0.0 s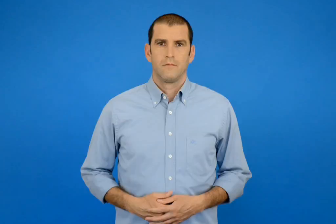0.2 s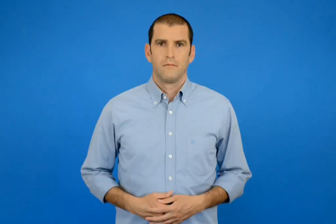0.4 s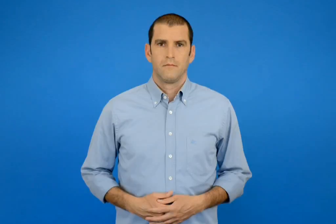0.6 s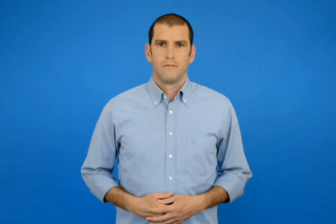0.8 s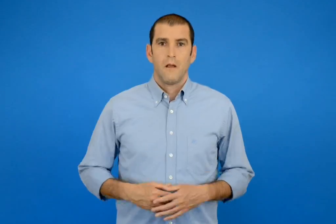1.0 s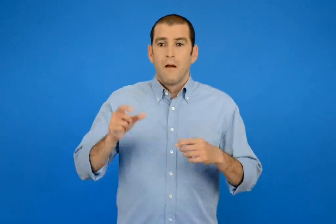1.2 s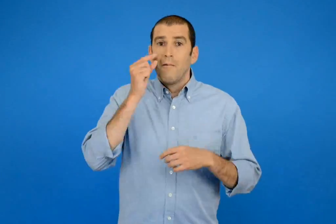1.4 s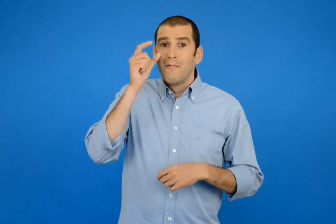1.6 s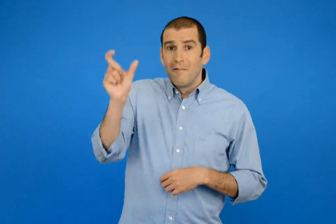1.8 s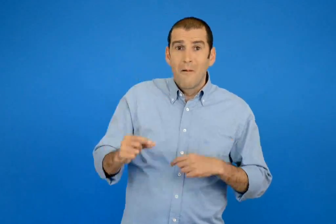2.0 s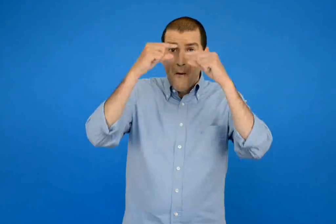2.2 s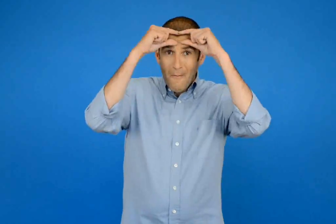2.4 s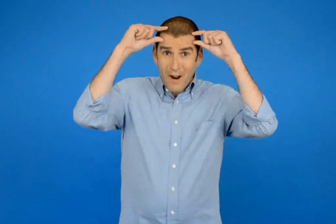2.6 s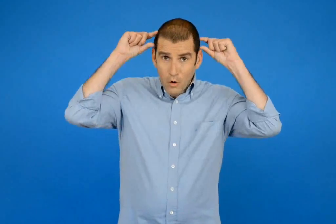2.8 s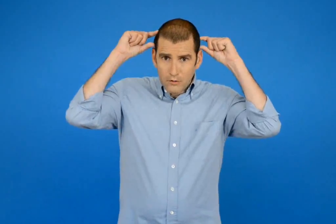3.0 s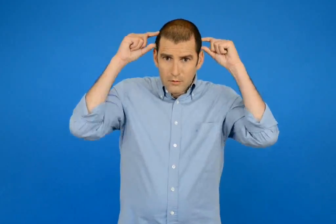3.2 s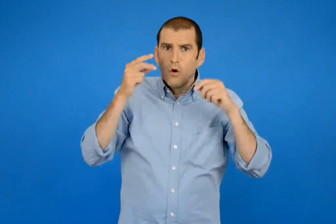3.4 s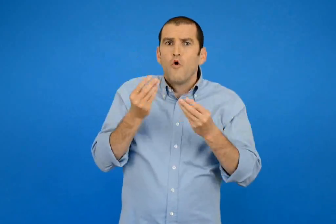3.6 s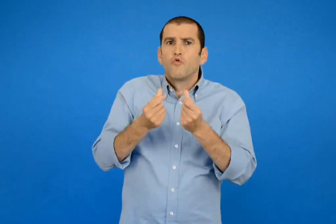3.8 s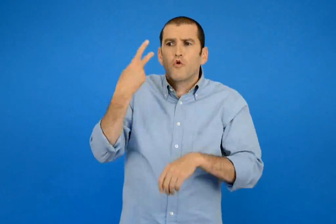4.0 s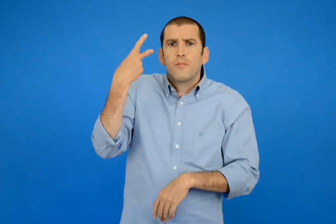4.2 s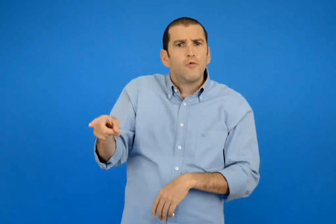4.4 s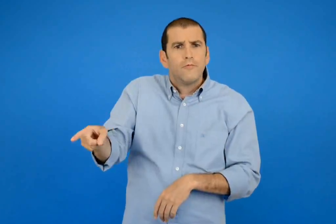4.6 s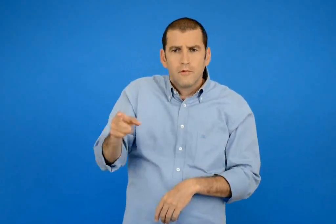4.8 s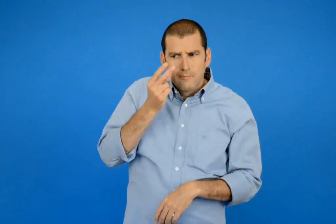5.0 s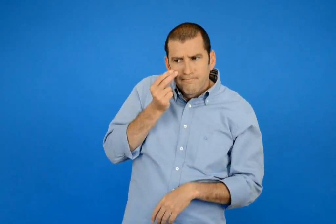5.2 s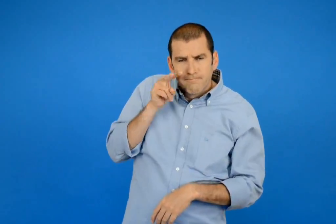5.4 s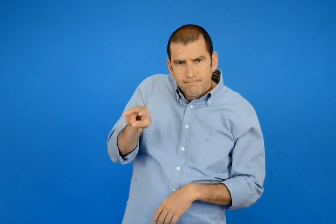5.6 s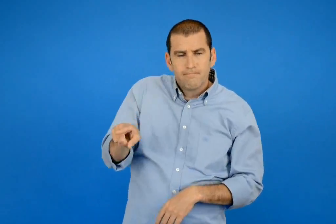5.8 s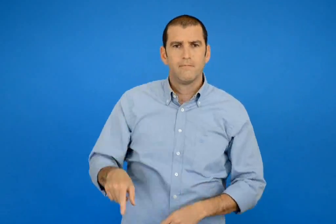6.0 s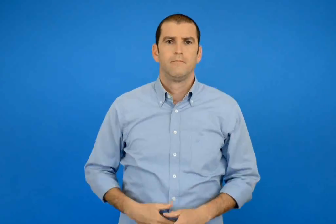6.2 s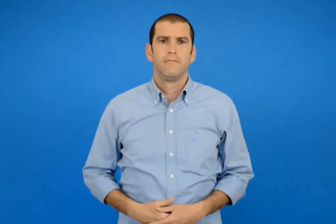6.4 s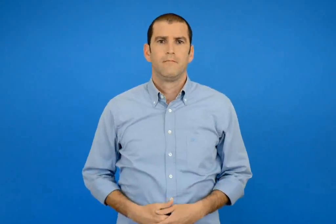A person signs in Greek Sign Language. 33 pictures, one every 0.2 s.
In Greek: παρατηρώ τον τρόπο που χρησιμοποιεί ο μανώλης
